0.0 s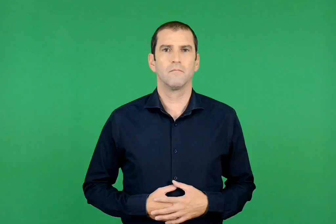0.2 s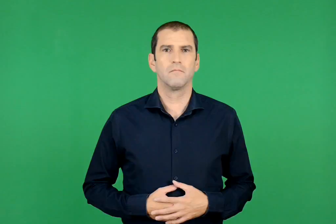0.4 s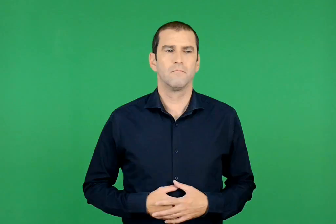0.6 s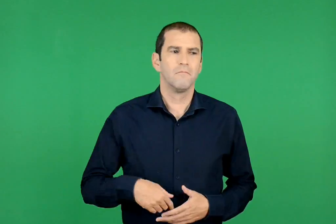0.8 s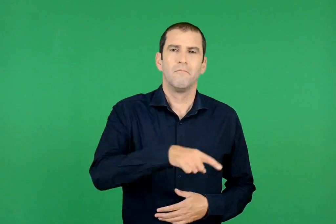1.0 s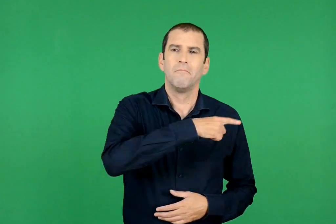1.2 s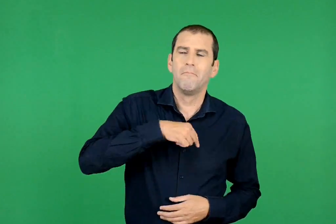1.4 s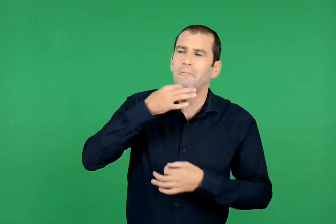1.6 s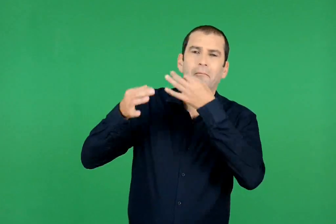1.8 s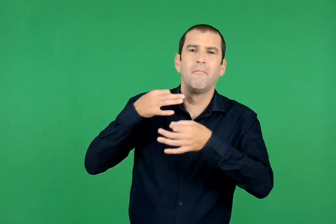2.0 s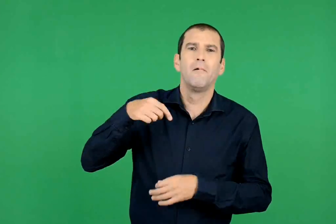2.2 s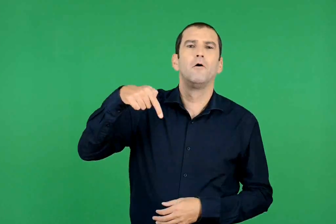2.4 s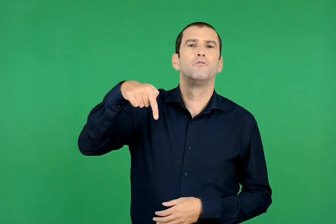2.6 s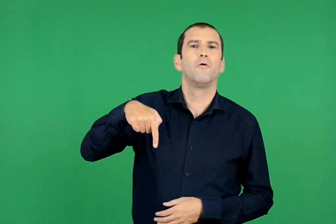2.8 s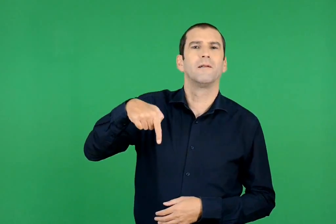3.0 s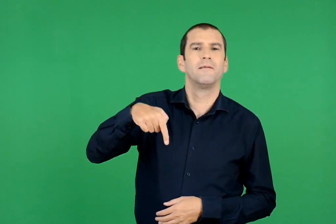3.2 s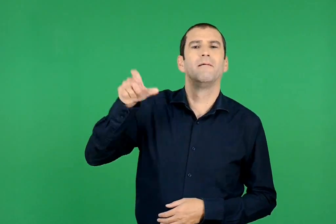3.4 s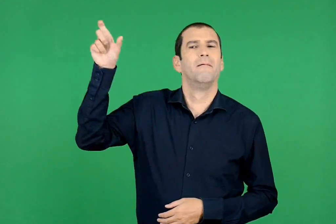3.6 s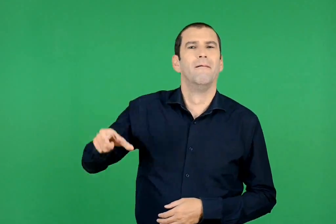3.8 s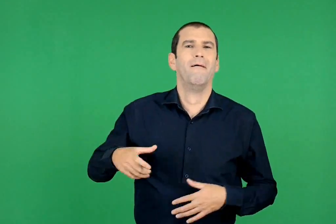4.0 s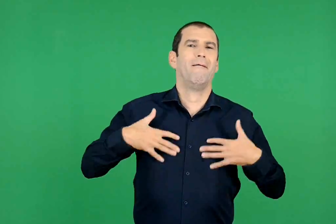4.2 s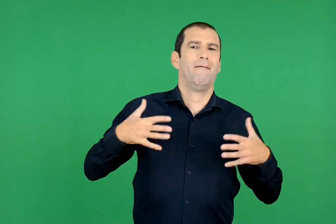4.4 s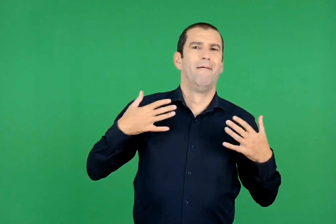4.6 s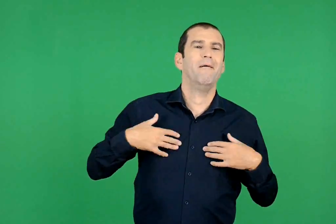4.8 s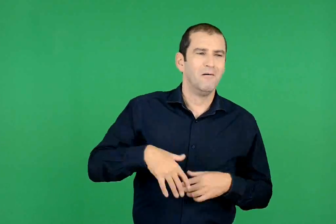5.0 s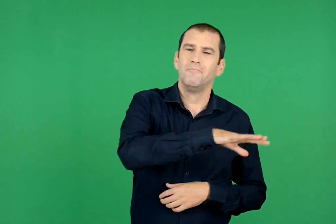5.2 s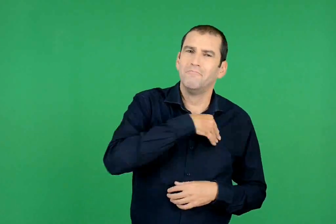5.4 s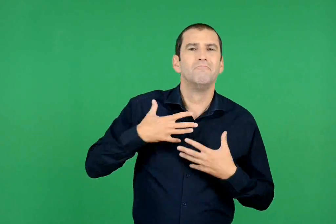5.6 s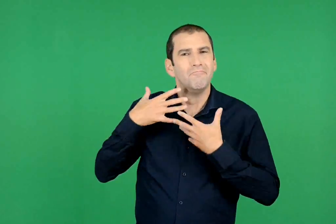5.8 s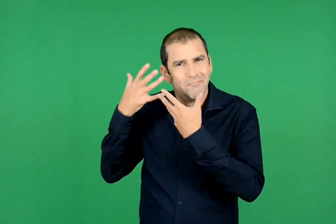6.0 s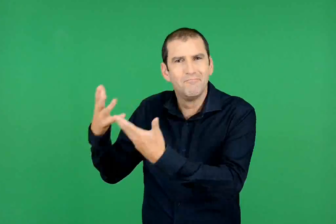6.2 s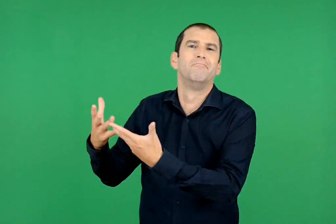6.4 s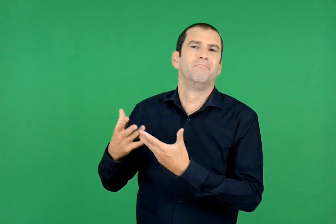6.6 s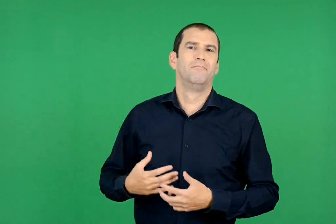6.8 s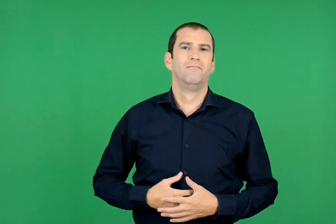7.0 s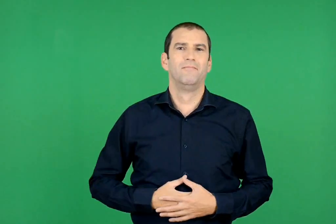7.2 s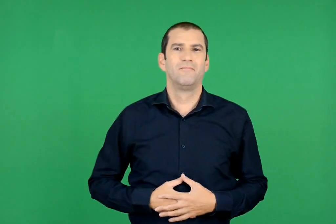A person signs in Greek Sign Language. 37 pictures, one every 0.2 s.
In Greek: τον φωνάζουμε τζοβάνι και αυτός χαίρεται. τον αγαπάμε πολύ
